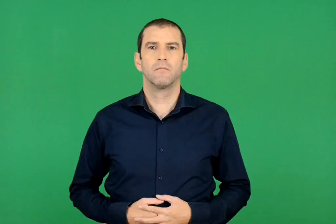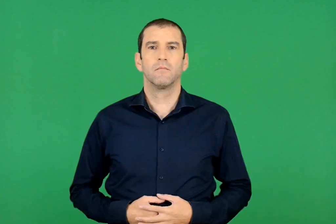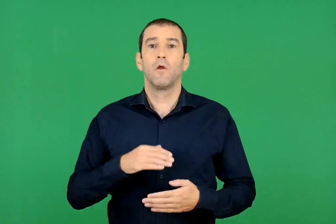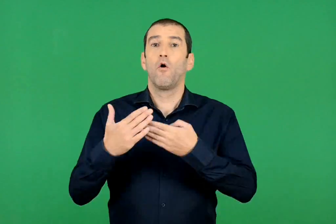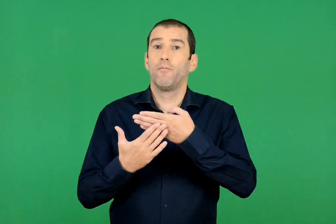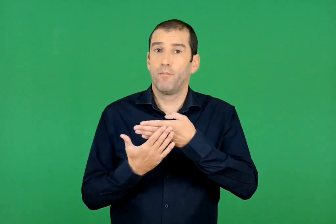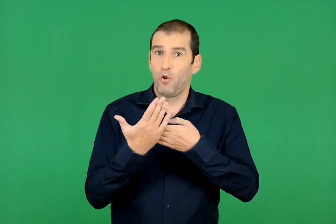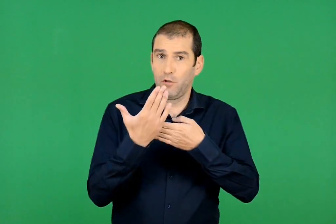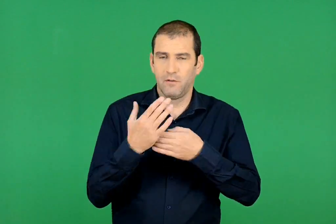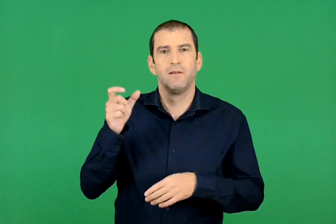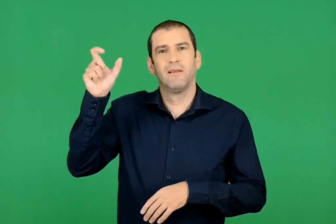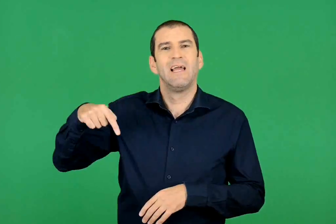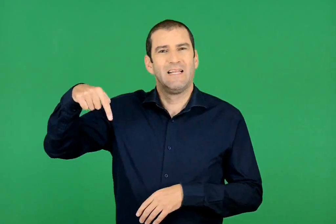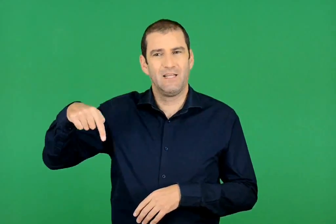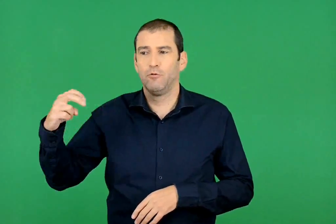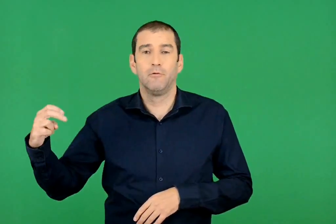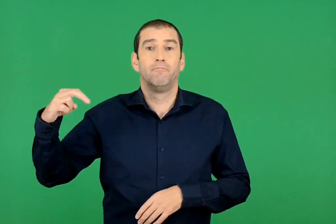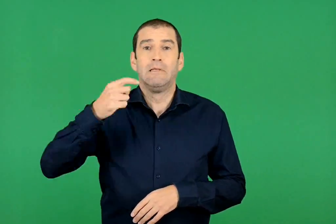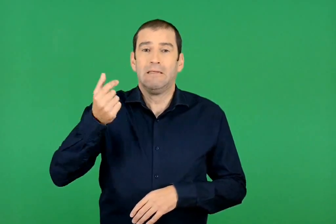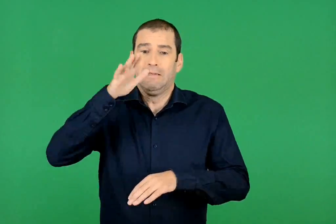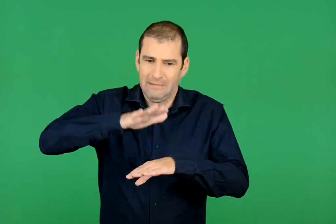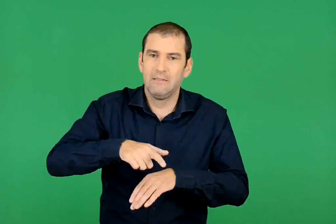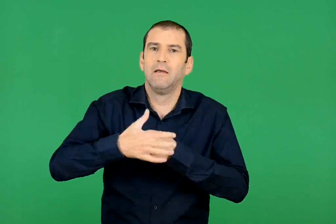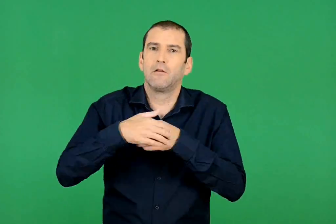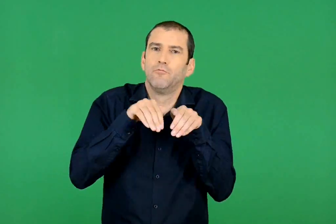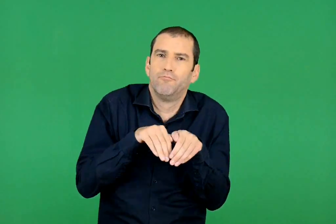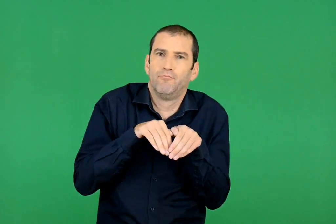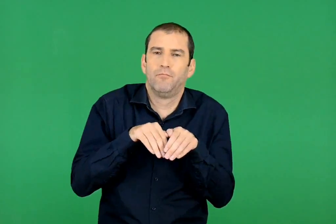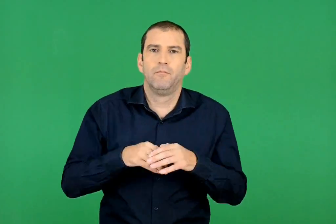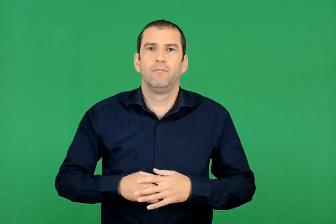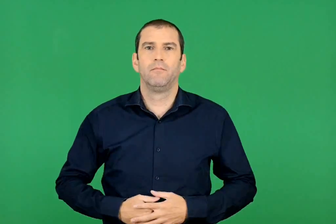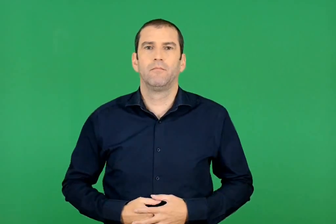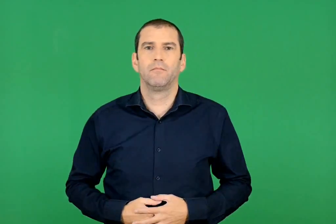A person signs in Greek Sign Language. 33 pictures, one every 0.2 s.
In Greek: το πρωί , βγαίνοντας , παρά λίγο να τον πατήσει ο τίτος
